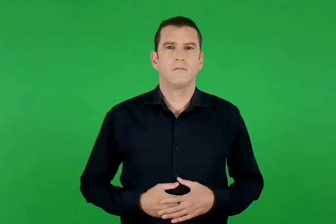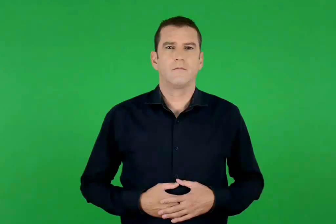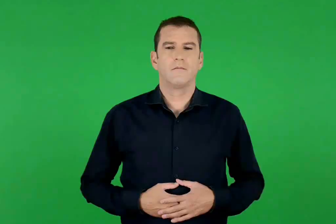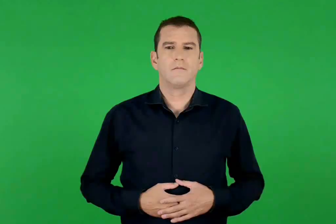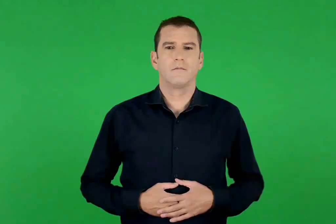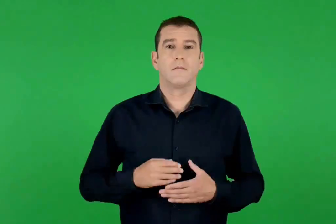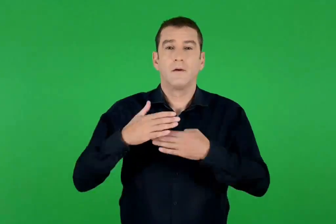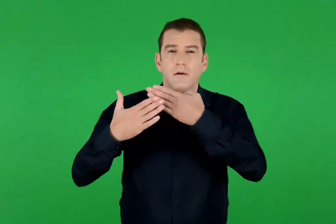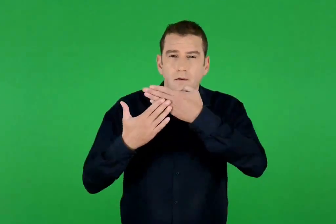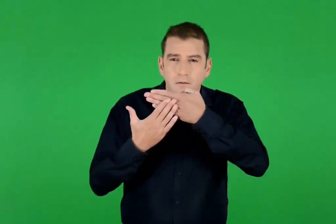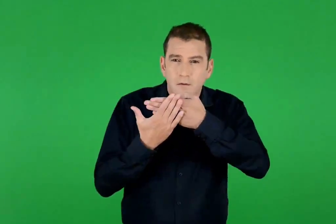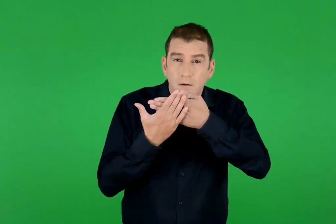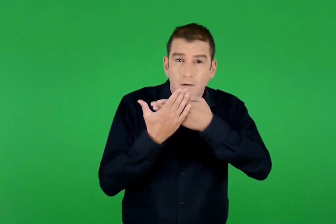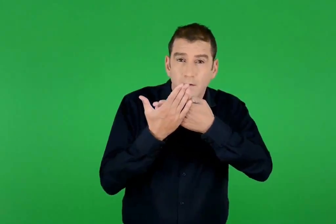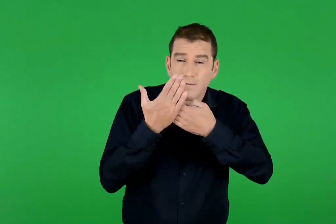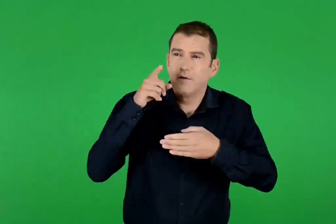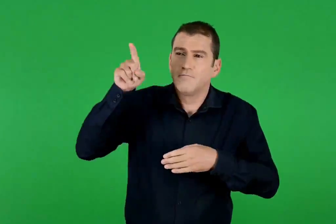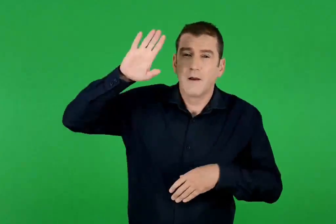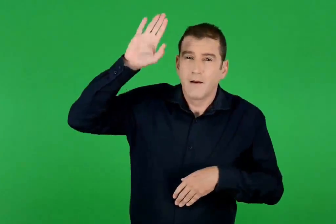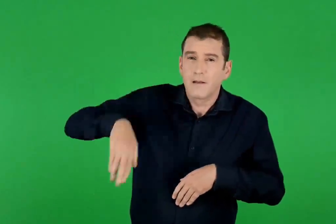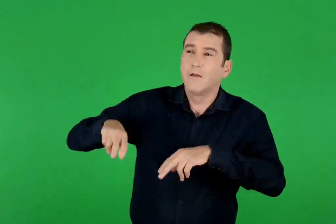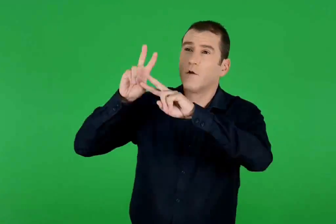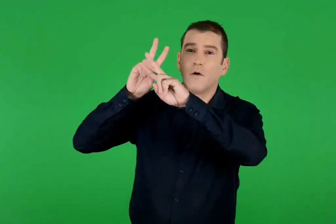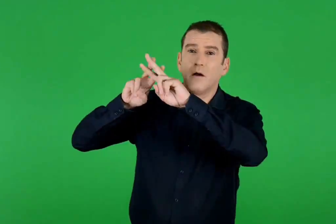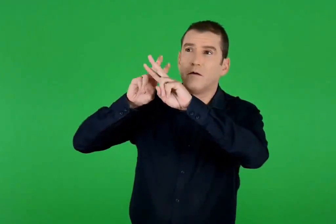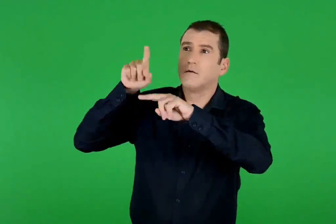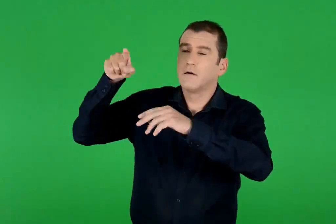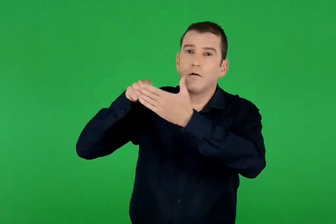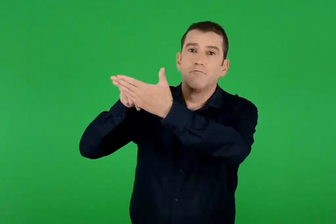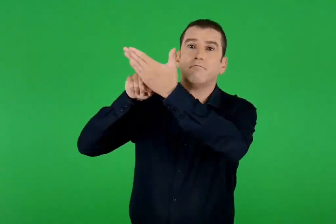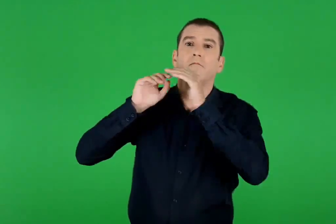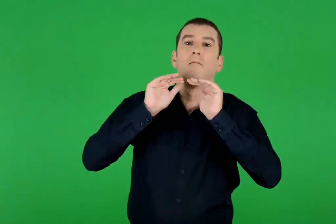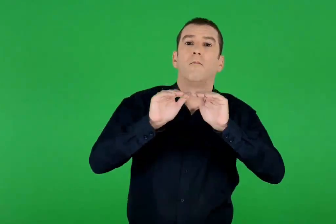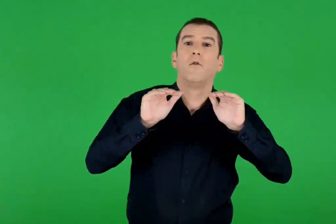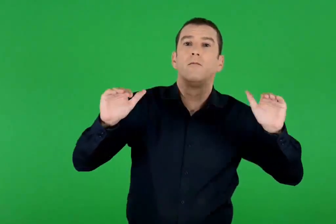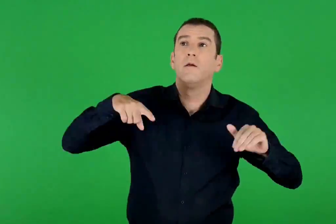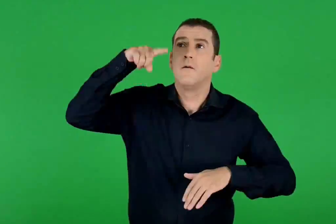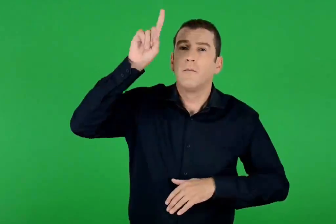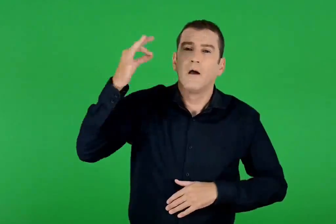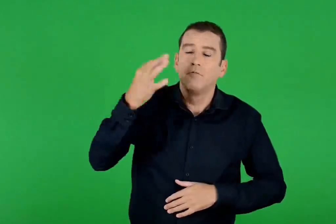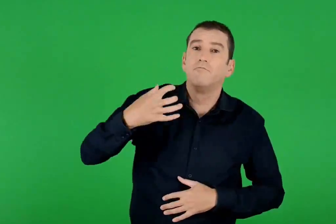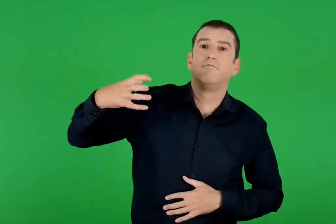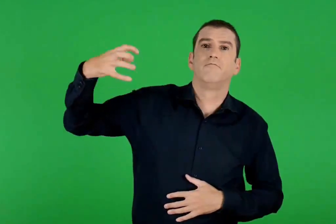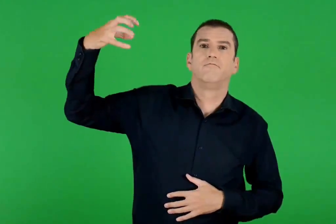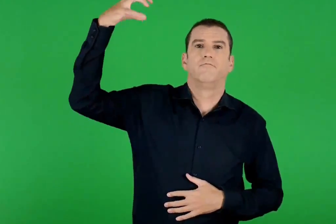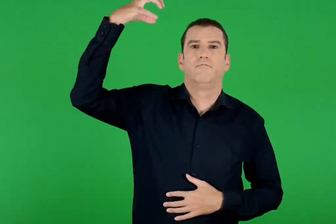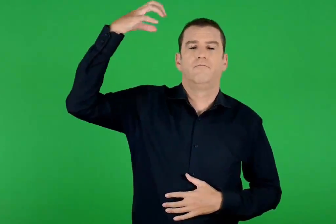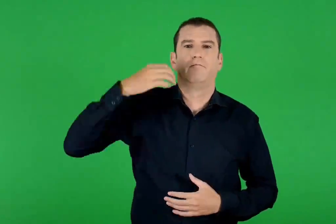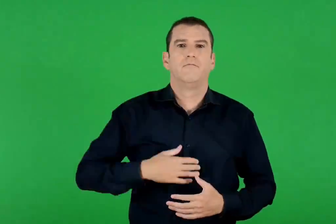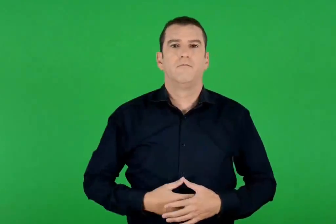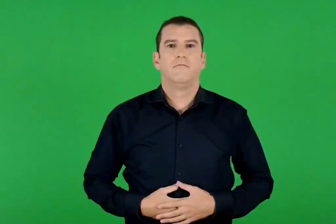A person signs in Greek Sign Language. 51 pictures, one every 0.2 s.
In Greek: καθαρότατον ήλιο προμηνούσε της αυγής το δροσάτο ύστερο αστέρι ,
